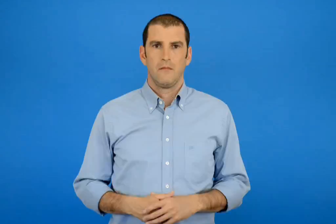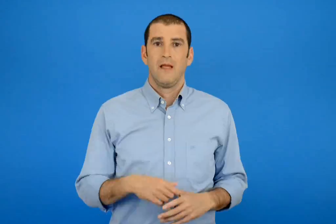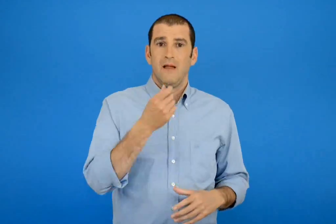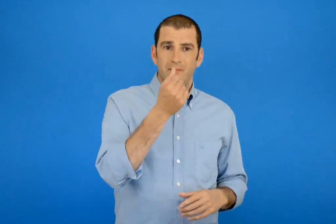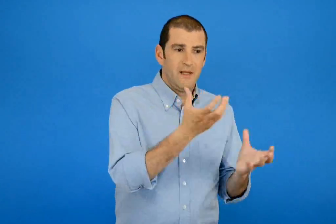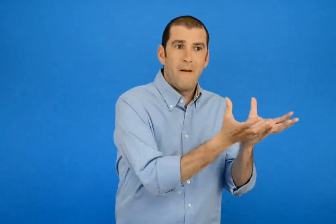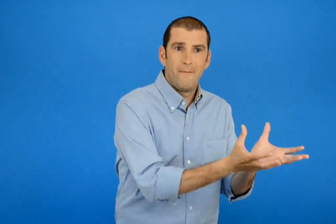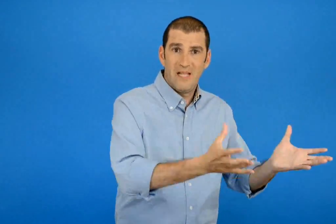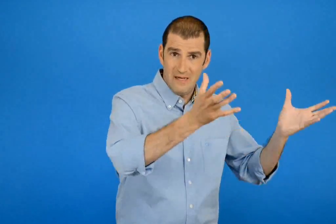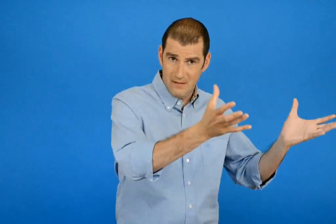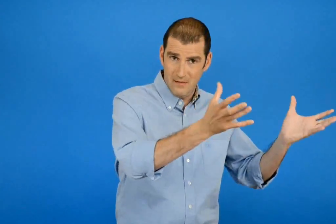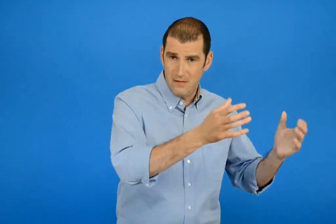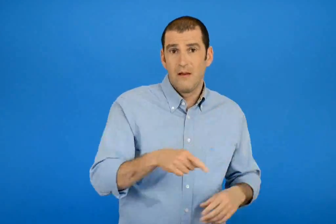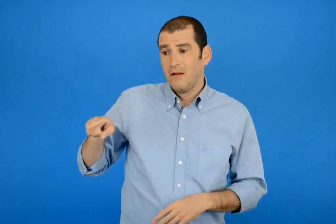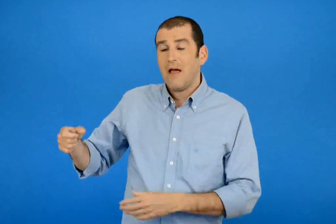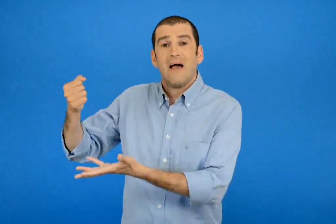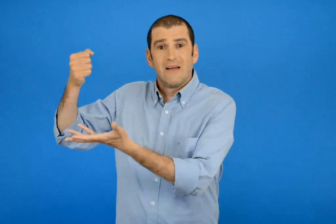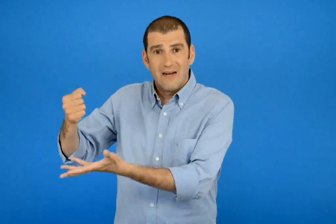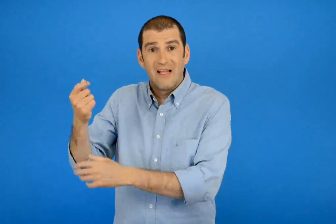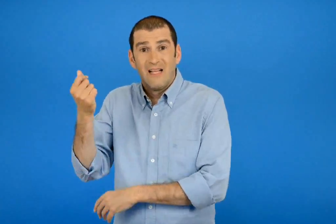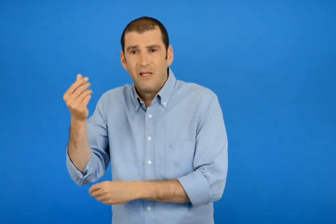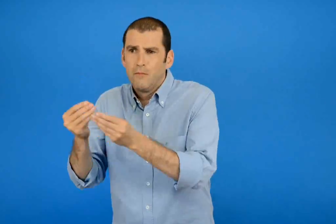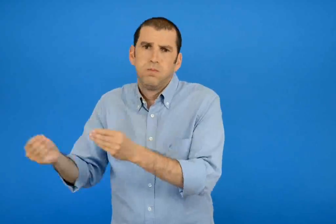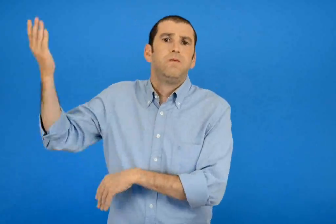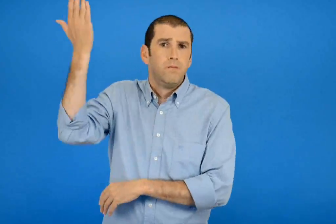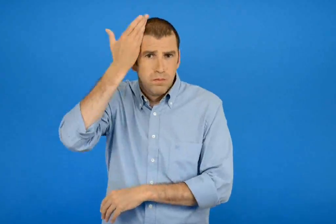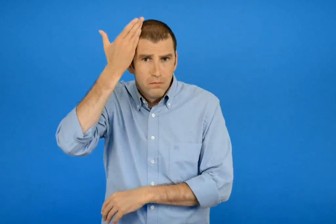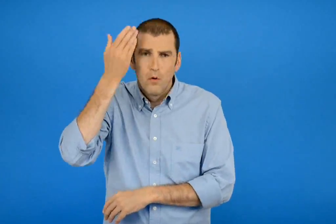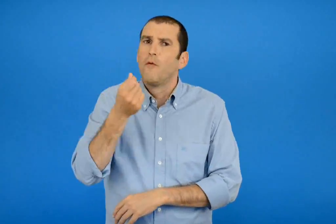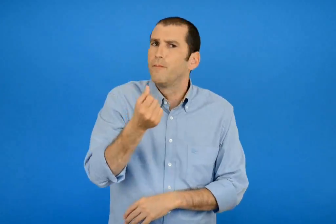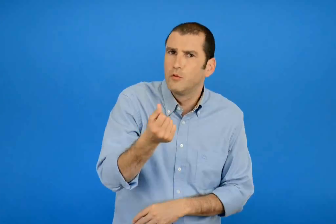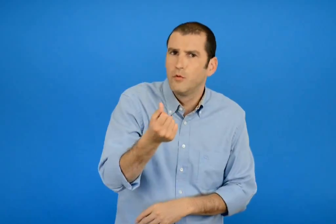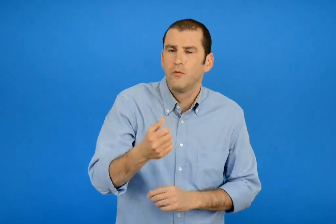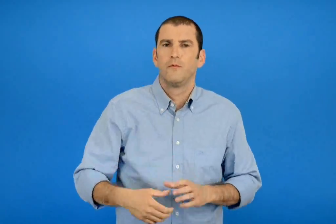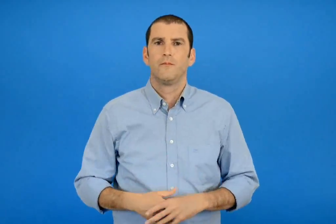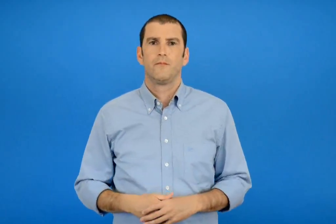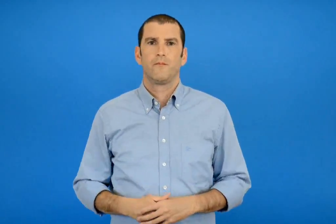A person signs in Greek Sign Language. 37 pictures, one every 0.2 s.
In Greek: πόσο πιο ακριβή είναι η κανατά από την πιατέλα ;
